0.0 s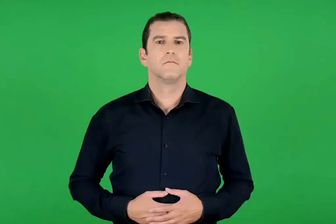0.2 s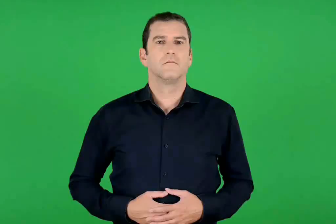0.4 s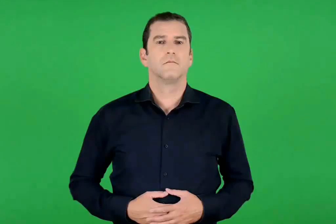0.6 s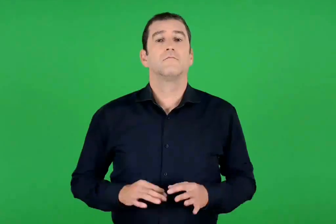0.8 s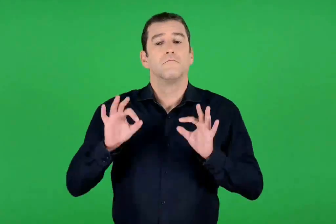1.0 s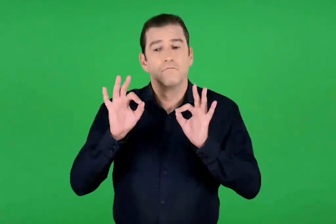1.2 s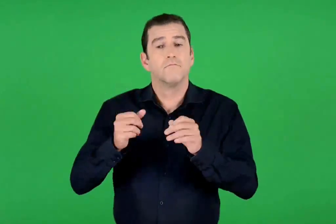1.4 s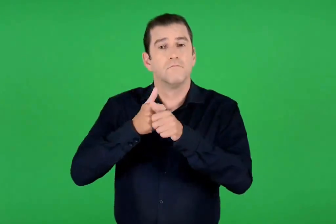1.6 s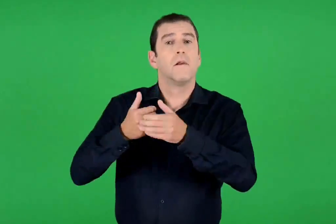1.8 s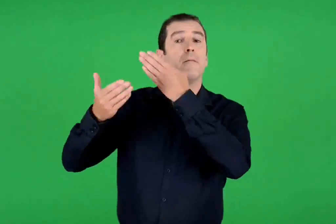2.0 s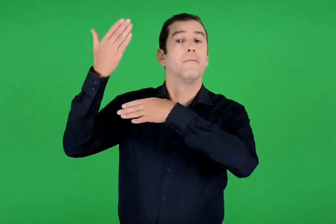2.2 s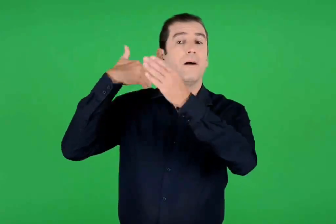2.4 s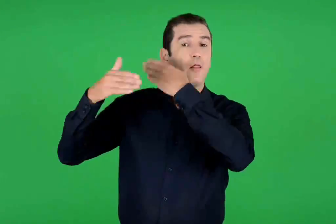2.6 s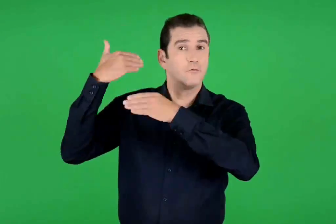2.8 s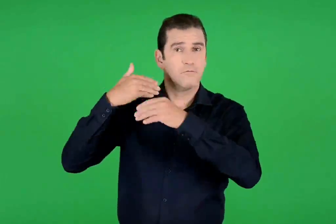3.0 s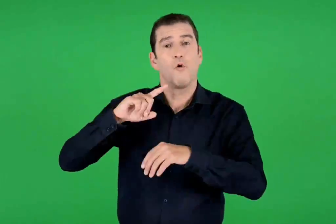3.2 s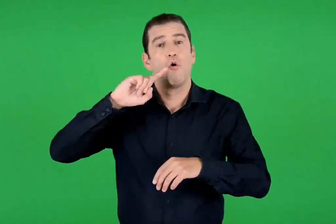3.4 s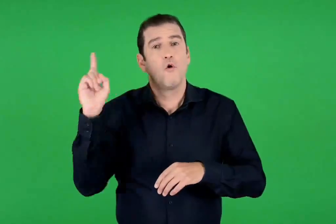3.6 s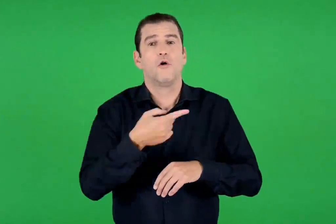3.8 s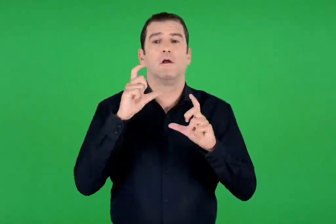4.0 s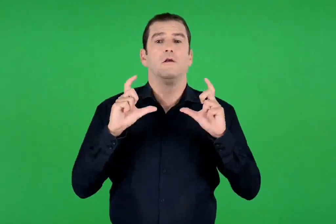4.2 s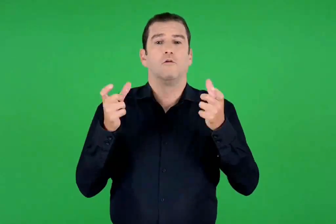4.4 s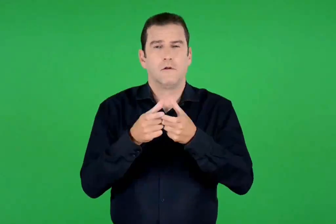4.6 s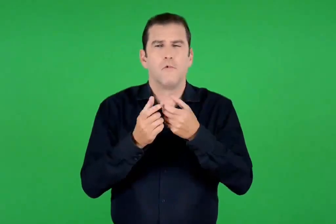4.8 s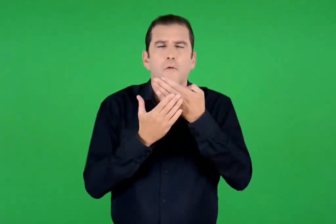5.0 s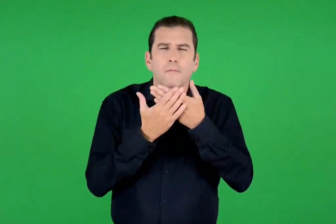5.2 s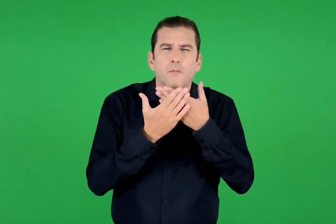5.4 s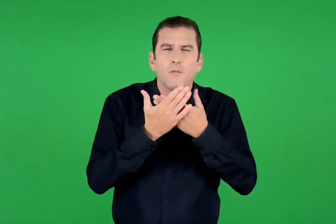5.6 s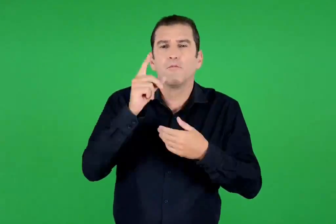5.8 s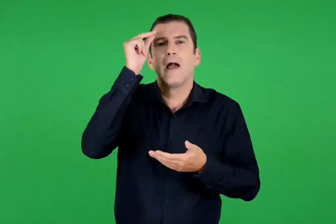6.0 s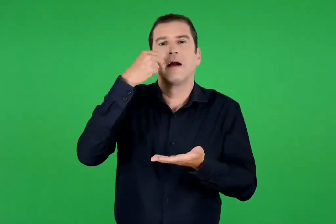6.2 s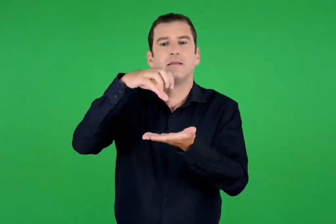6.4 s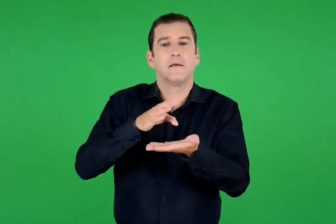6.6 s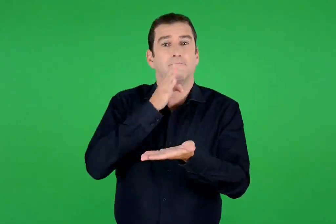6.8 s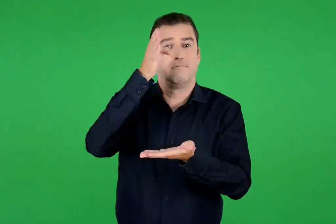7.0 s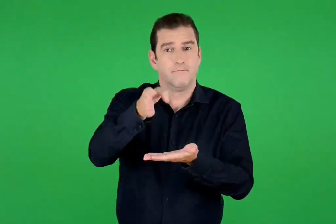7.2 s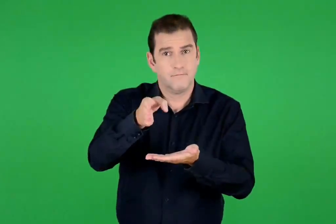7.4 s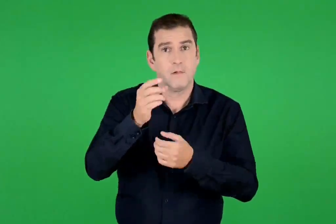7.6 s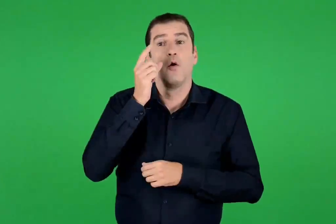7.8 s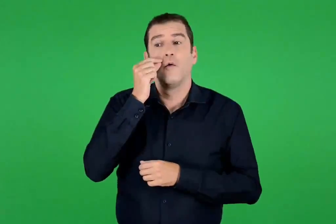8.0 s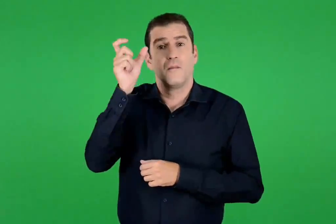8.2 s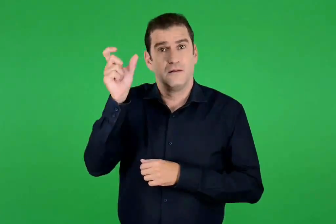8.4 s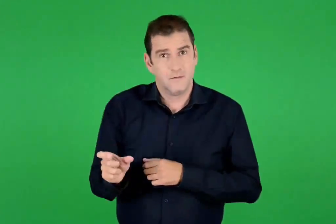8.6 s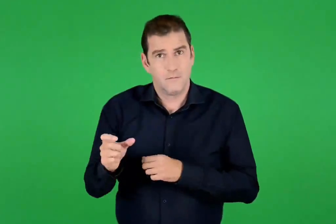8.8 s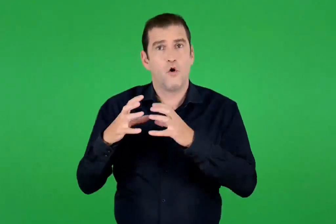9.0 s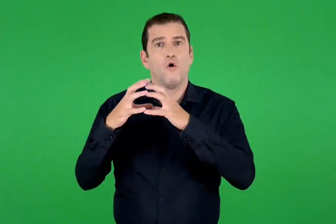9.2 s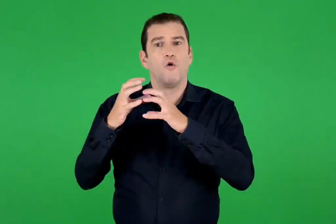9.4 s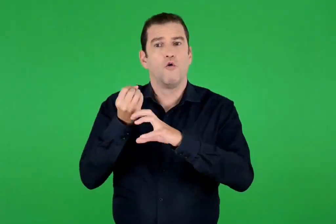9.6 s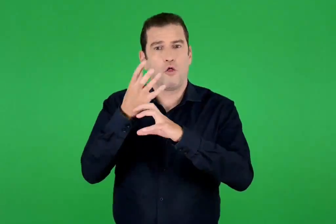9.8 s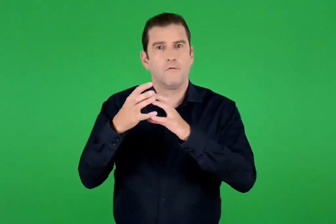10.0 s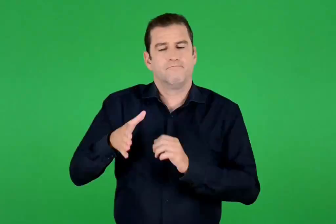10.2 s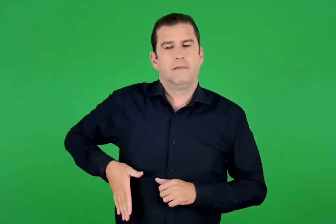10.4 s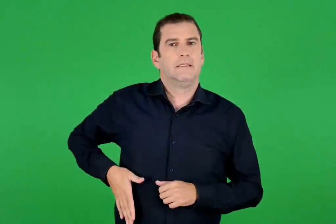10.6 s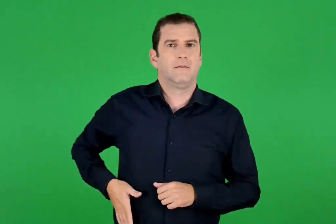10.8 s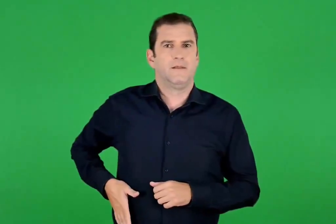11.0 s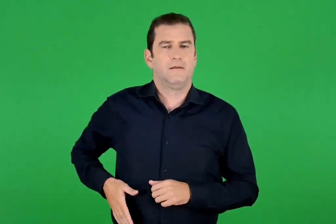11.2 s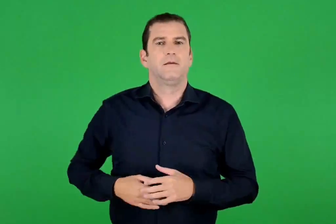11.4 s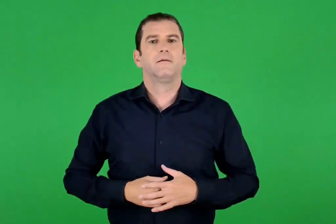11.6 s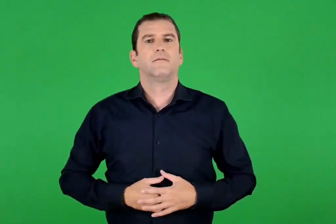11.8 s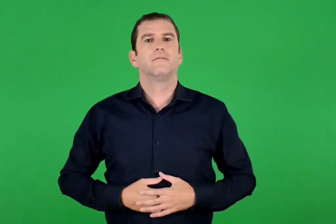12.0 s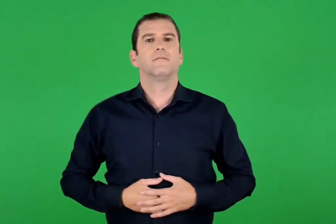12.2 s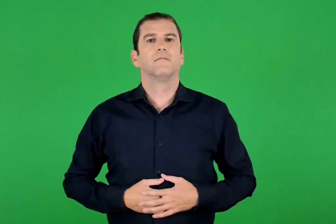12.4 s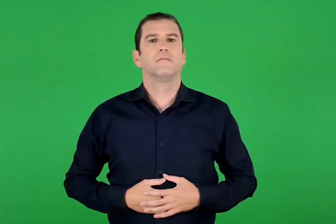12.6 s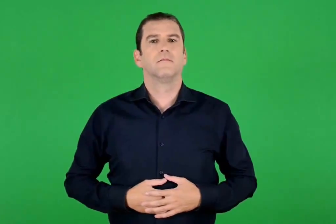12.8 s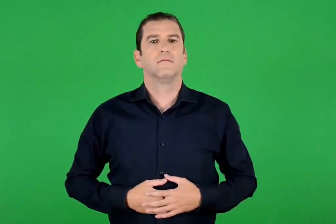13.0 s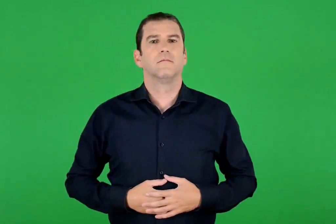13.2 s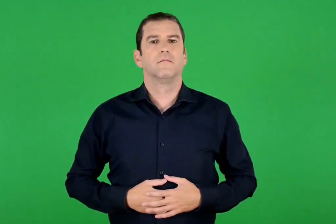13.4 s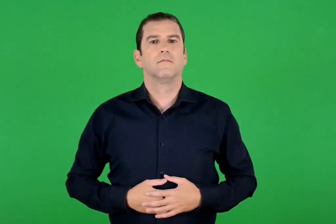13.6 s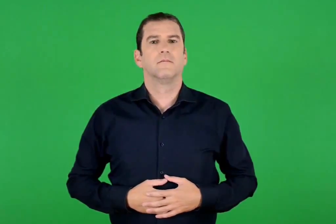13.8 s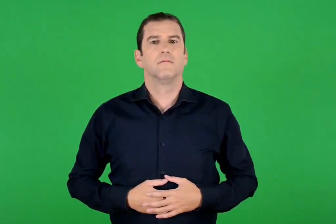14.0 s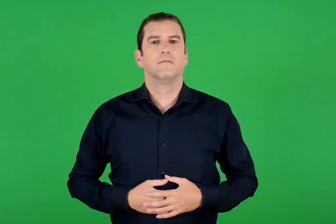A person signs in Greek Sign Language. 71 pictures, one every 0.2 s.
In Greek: σύμφωνα με την παράδοση όλη η οικογένεια πηγαίνει πρωί πρωί στην εκκλησία και ο πατέρας έχει στην τσέπη του ένα ρόδι
